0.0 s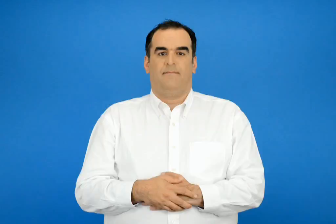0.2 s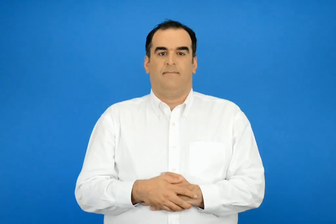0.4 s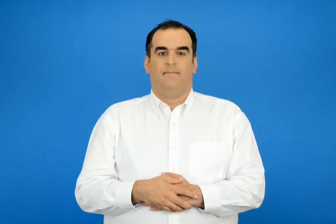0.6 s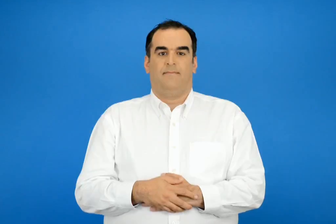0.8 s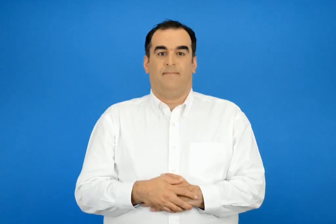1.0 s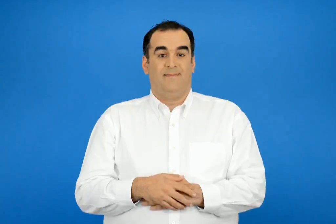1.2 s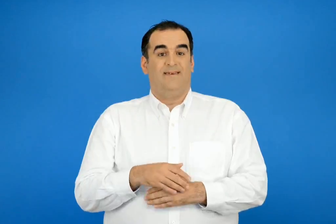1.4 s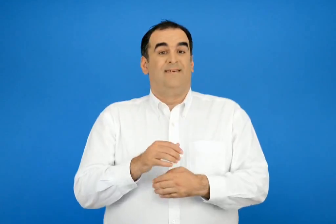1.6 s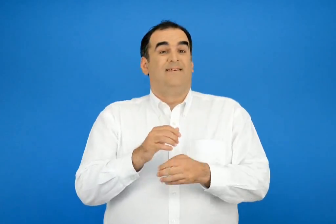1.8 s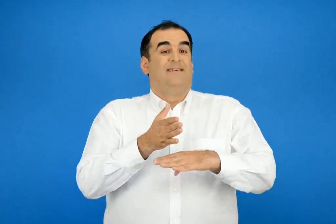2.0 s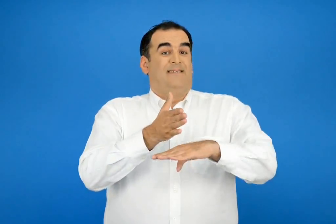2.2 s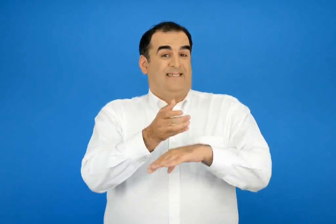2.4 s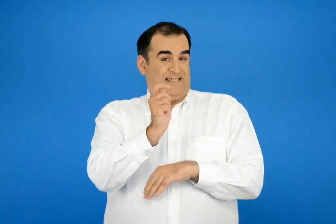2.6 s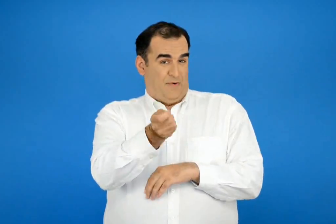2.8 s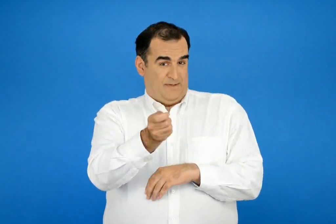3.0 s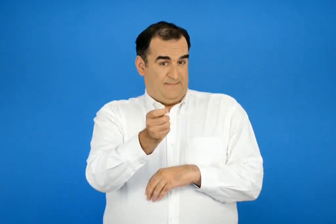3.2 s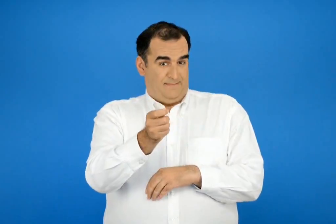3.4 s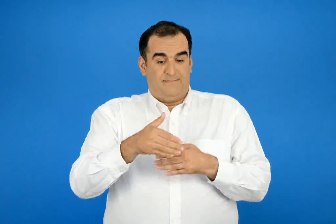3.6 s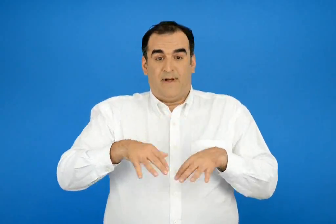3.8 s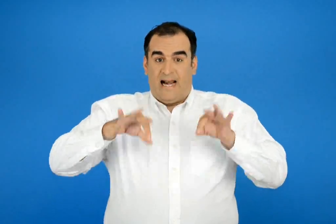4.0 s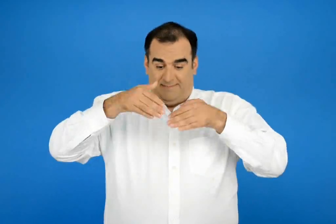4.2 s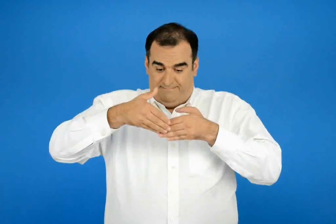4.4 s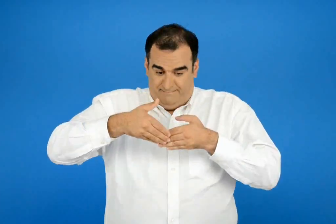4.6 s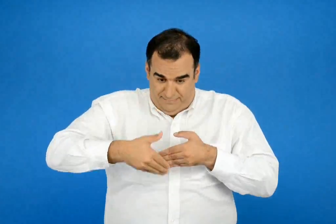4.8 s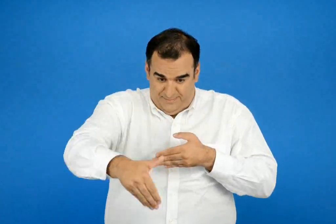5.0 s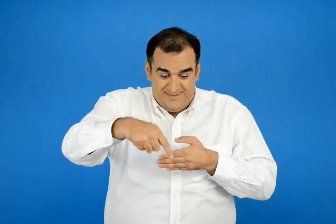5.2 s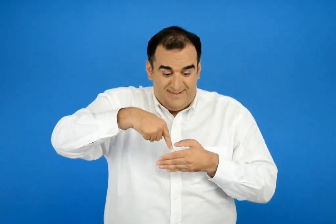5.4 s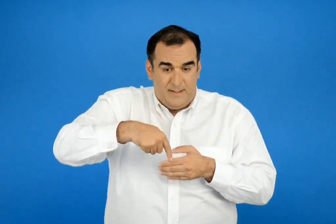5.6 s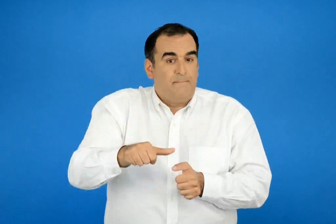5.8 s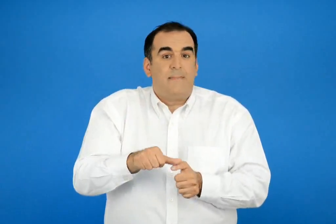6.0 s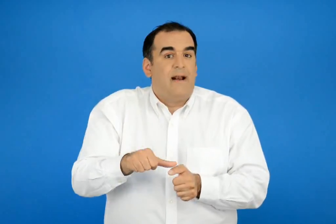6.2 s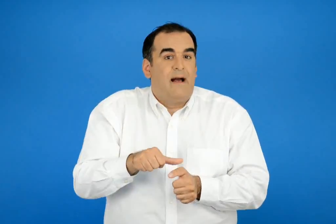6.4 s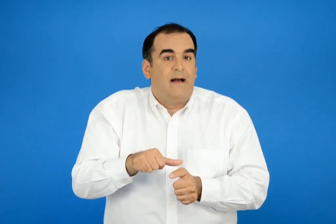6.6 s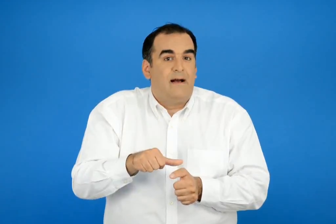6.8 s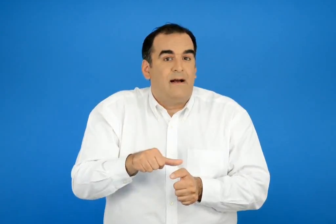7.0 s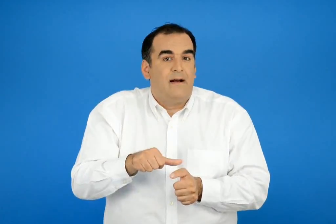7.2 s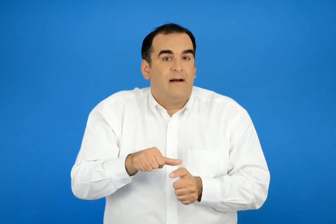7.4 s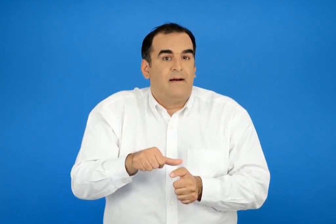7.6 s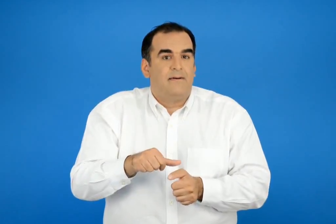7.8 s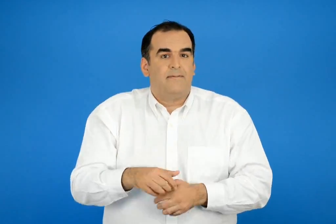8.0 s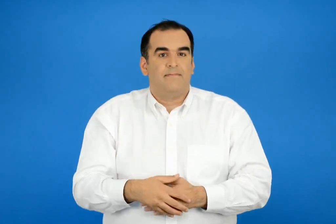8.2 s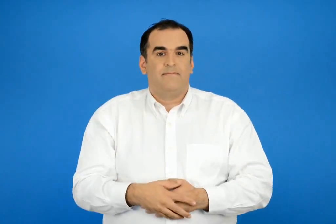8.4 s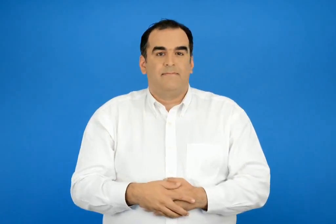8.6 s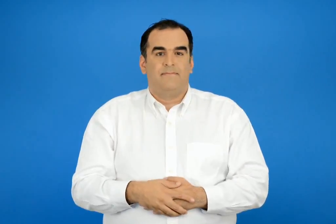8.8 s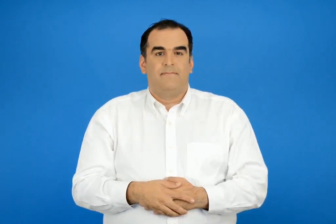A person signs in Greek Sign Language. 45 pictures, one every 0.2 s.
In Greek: η συνδρομή μου να ξεκινήσει από το μήνα
